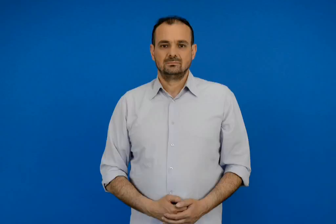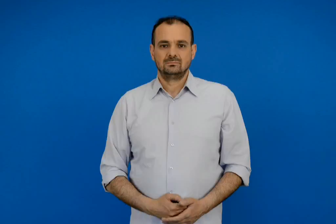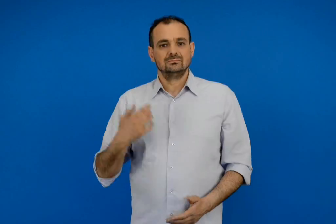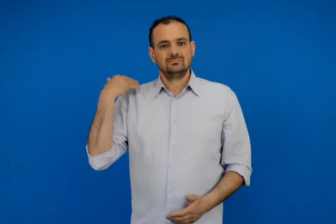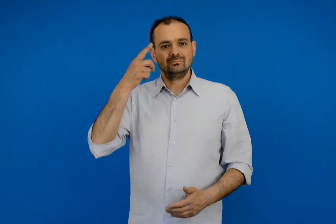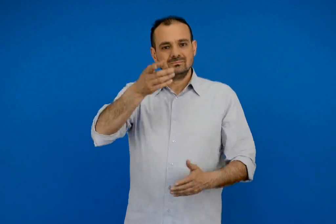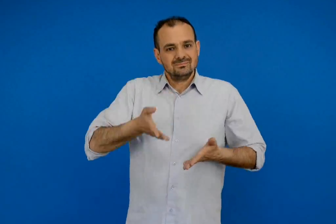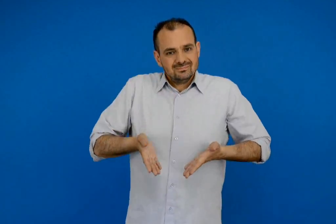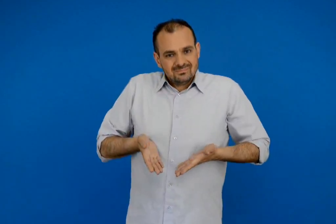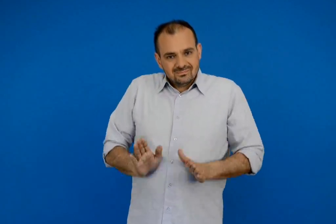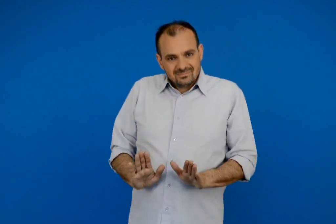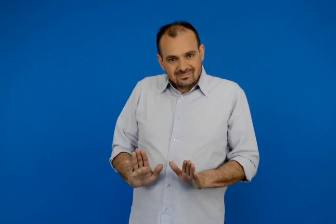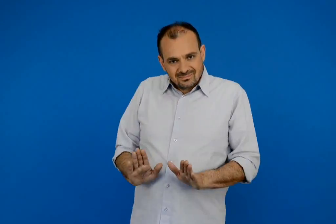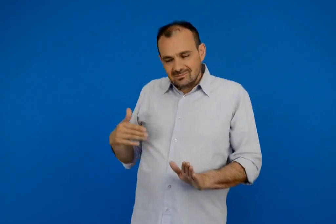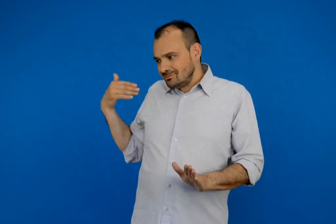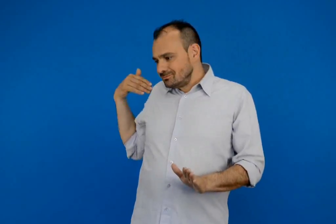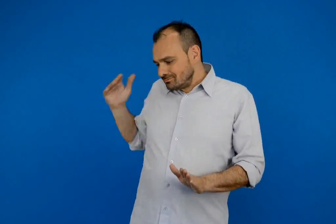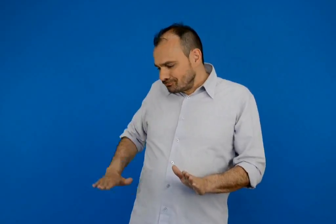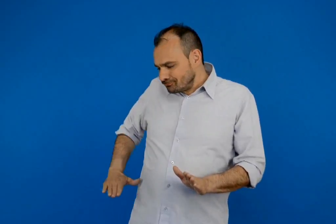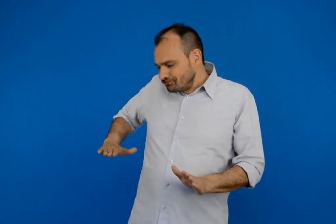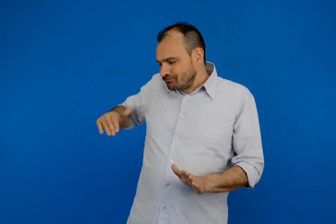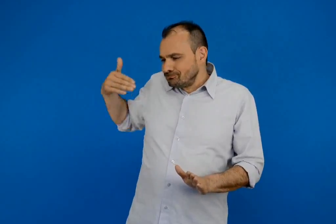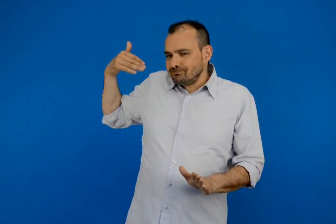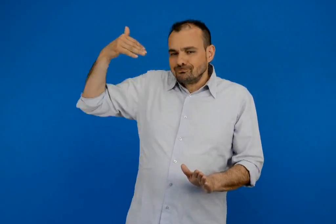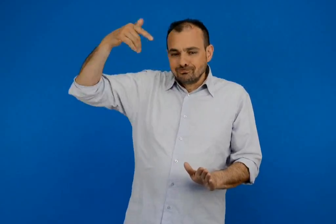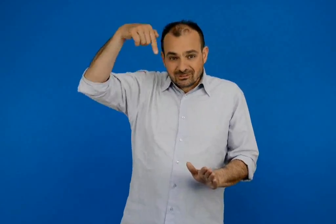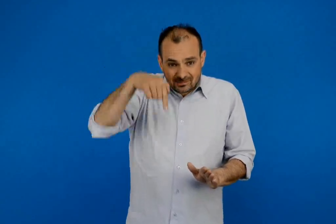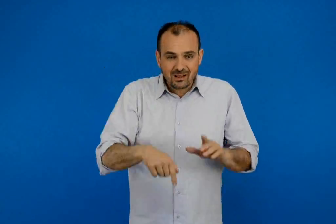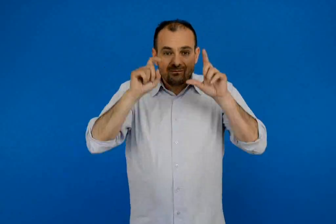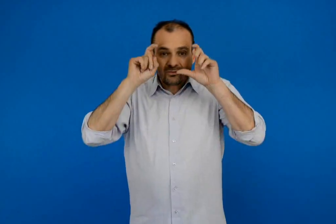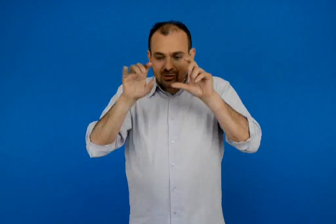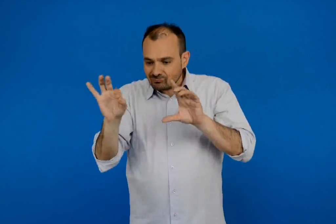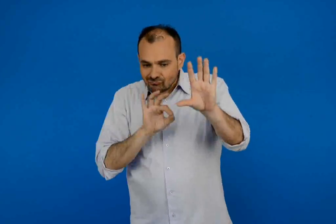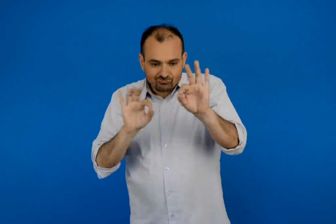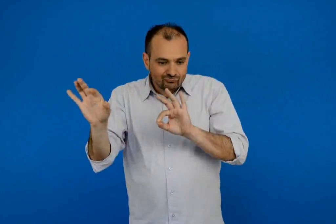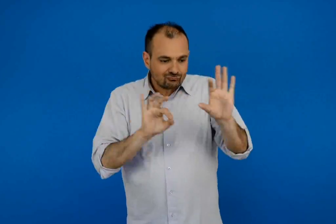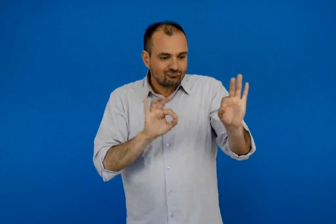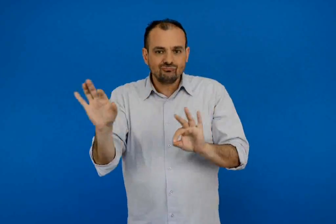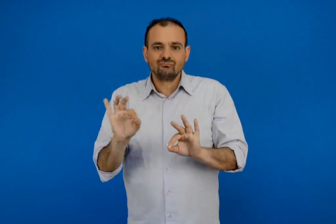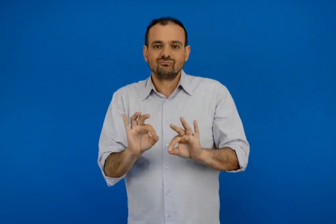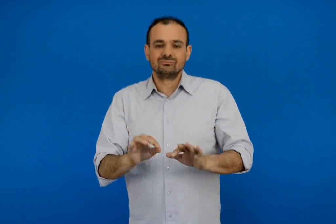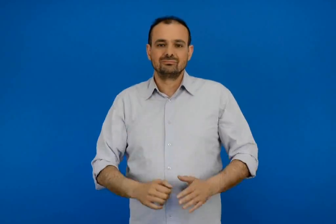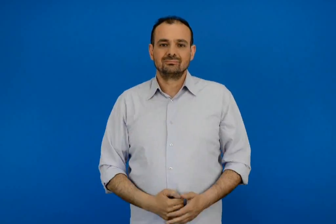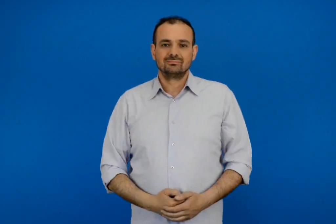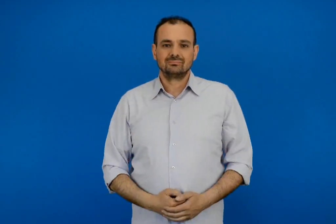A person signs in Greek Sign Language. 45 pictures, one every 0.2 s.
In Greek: διάλεξε φωτογραφίες από τη γέννηση σου μέχρι σήμερα
